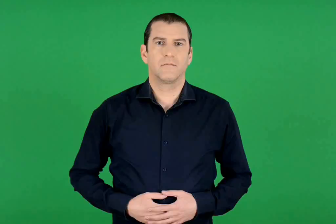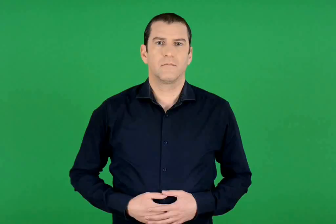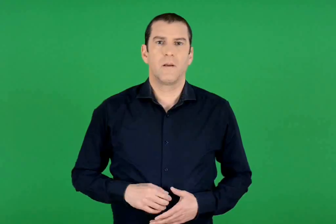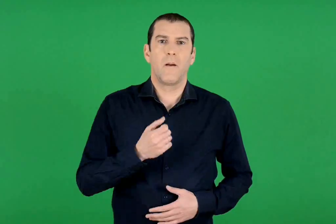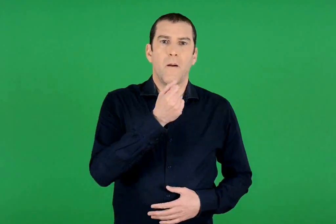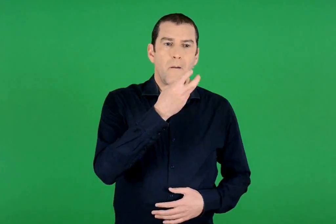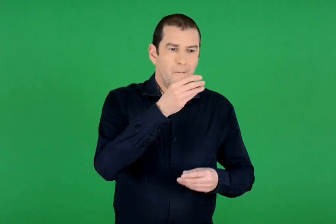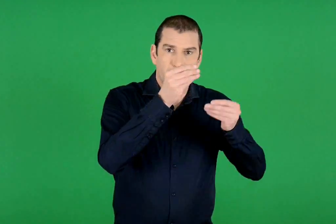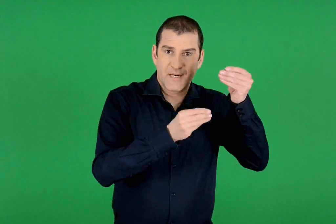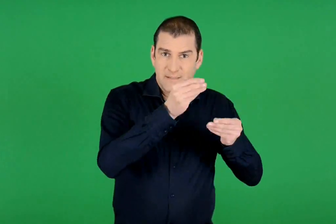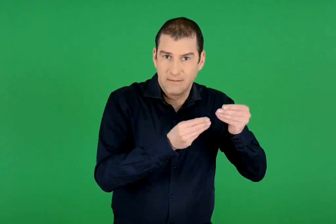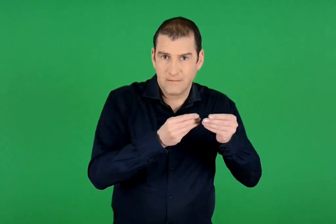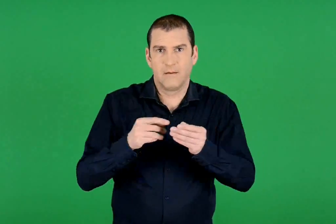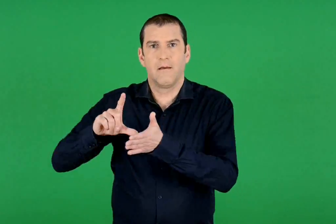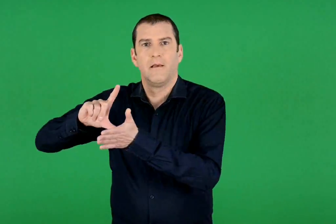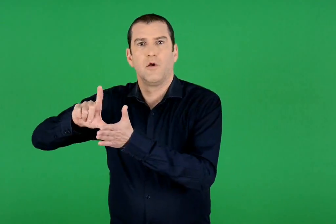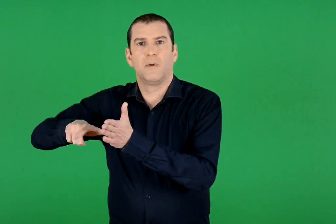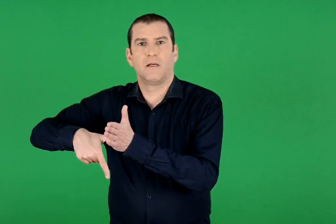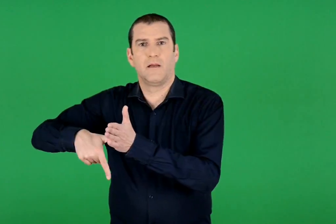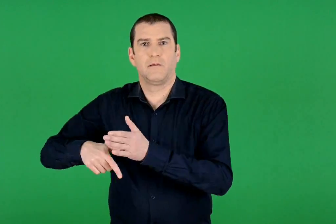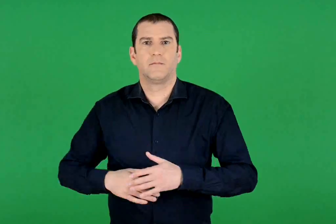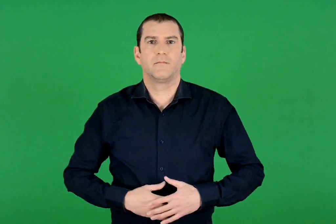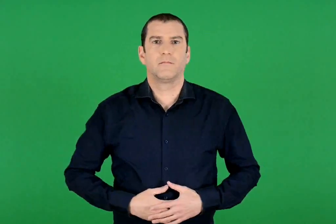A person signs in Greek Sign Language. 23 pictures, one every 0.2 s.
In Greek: πράξεις – γεωμετρία
